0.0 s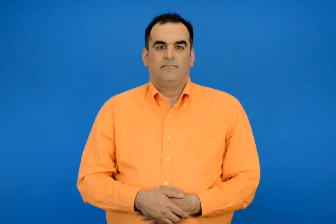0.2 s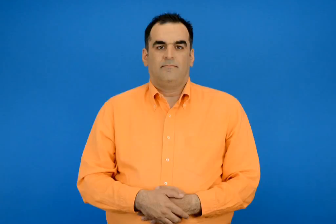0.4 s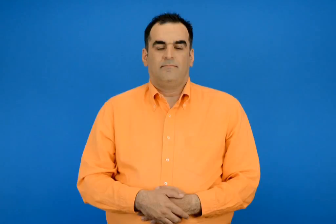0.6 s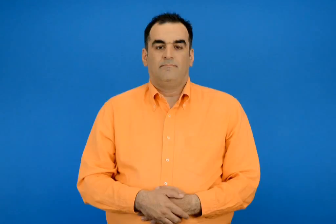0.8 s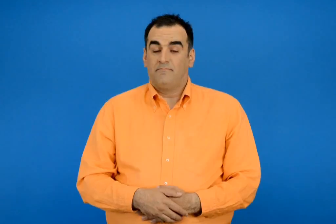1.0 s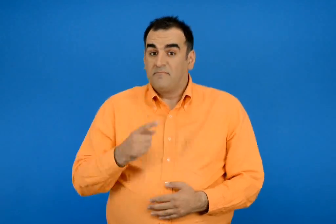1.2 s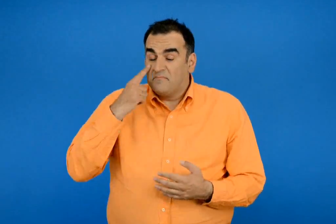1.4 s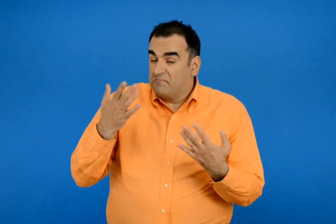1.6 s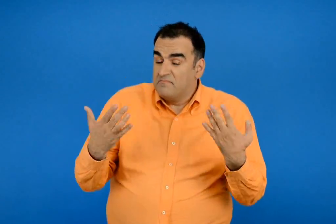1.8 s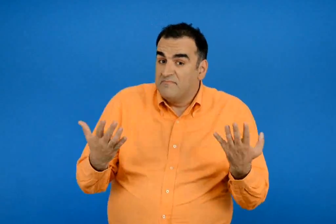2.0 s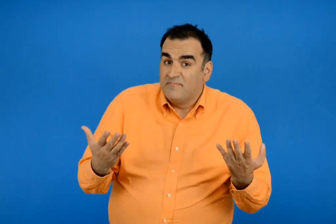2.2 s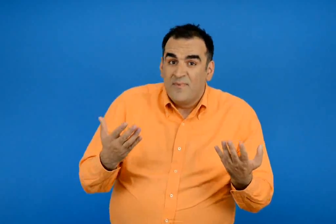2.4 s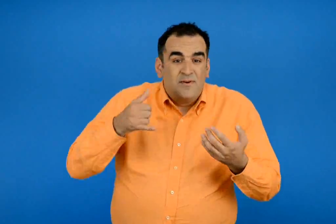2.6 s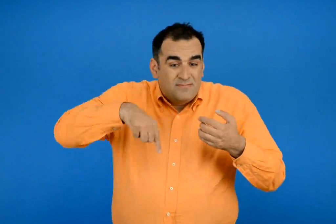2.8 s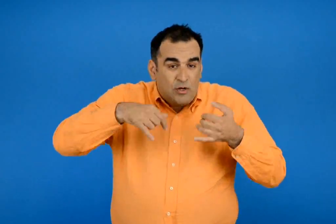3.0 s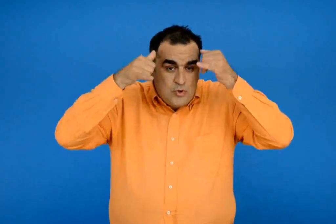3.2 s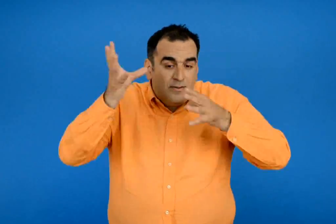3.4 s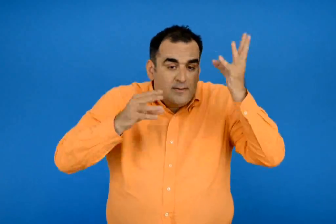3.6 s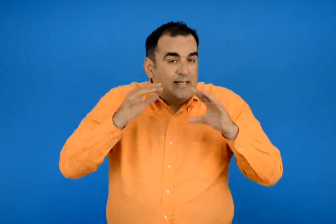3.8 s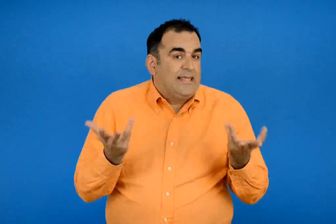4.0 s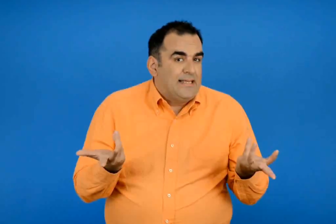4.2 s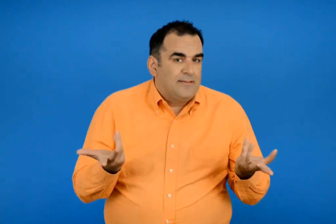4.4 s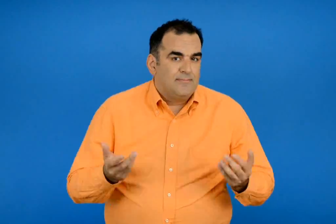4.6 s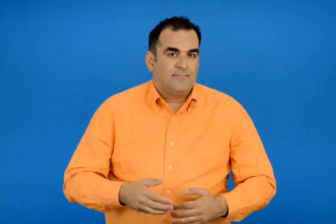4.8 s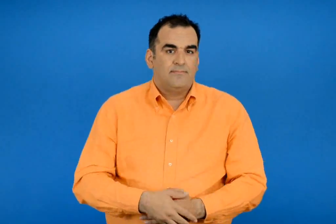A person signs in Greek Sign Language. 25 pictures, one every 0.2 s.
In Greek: για να δούμε λοιπόν τι μάθαμε για τα ζώα
